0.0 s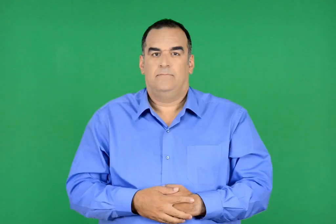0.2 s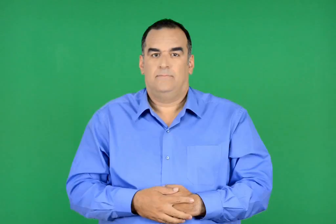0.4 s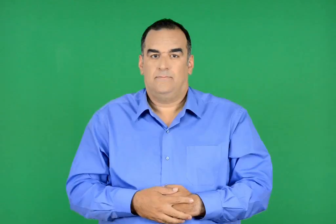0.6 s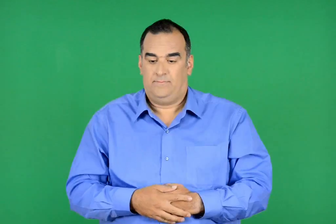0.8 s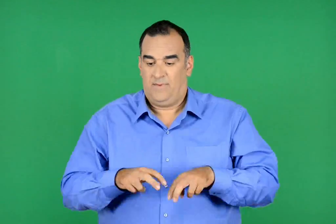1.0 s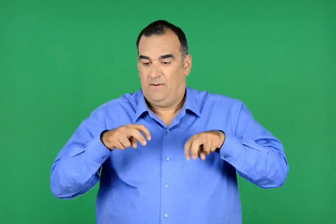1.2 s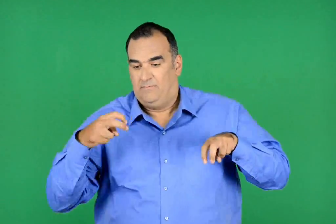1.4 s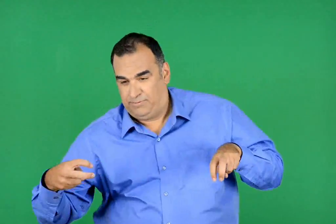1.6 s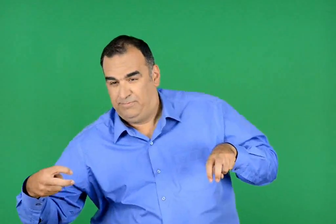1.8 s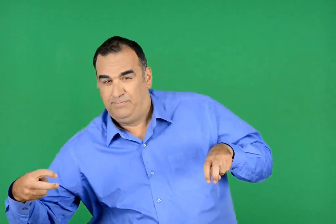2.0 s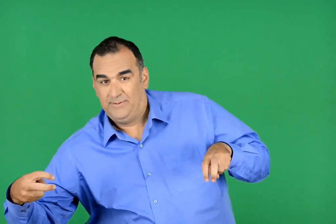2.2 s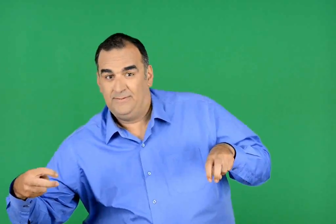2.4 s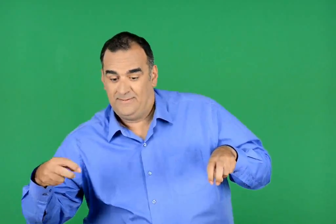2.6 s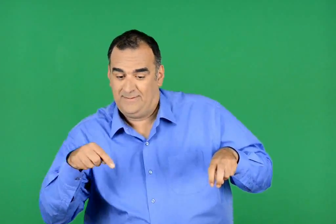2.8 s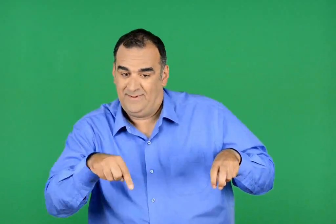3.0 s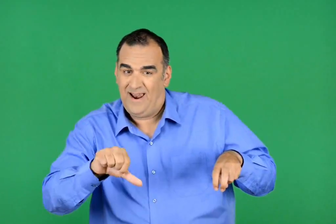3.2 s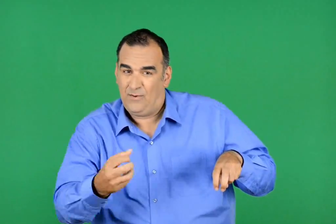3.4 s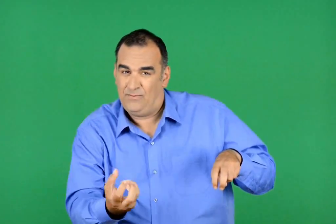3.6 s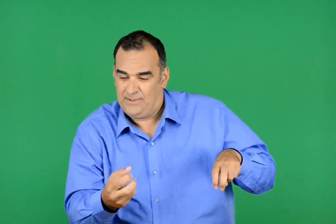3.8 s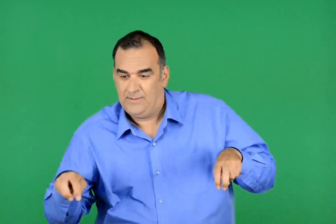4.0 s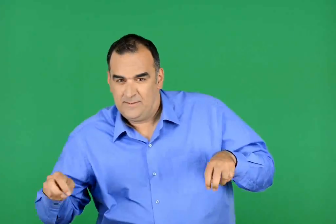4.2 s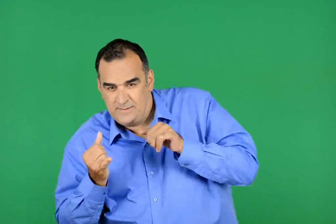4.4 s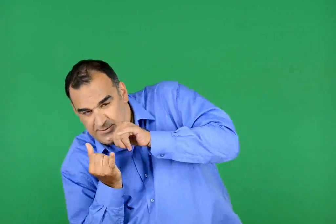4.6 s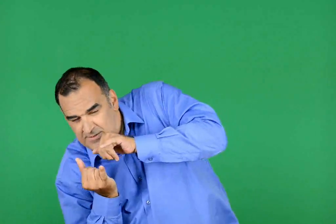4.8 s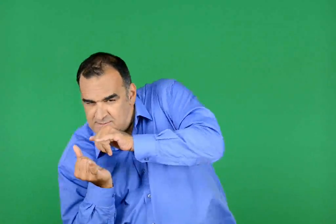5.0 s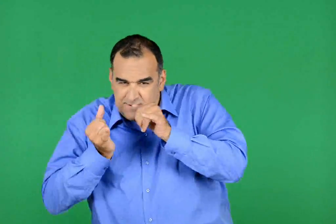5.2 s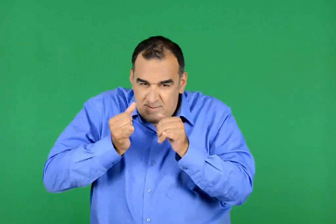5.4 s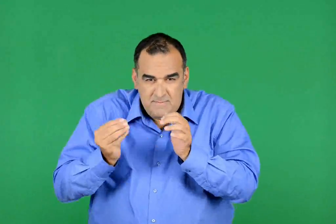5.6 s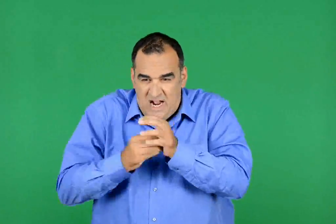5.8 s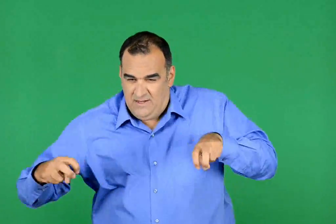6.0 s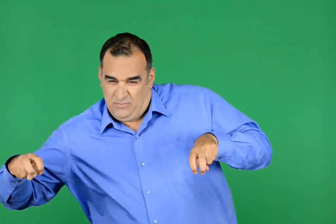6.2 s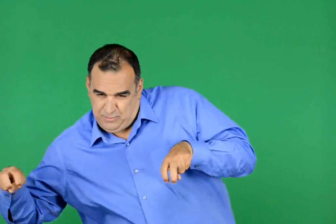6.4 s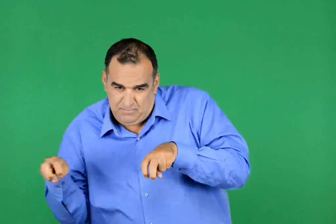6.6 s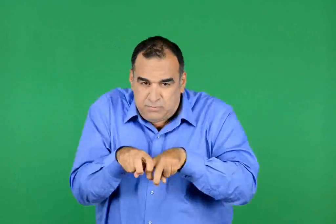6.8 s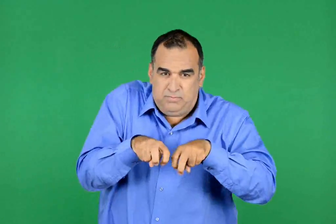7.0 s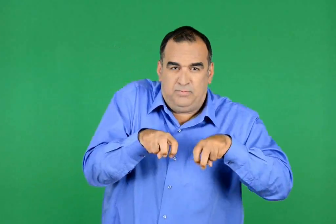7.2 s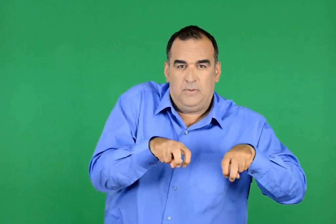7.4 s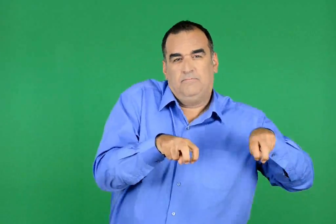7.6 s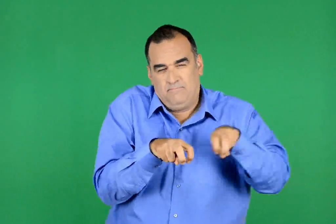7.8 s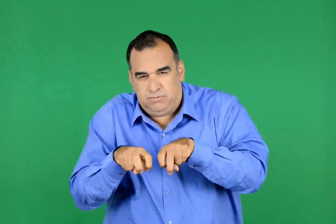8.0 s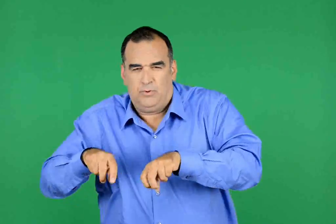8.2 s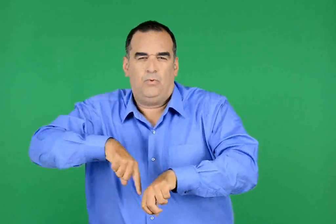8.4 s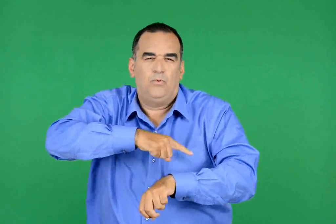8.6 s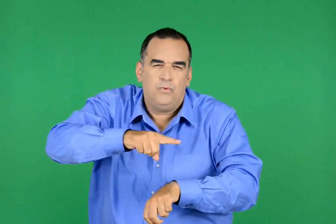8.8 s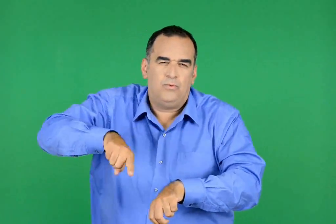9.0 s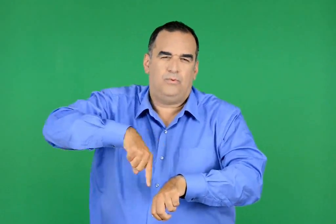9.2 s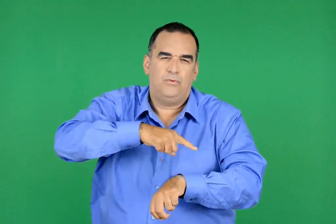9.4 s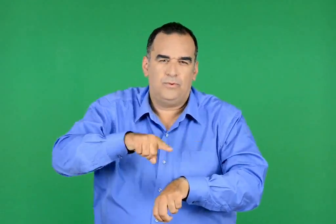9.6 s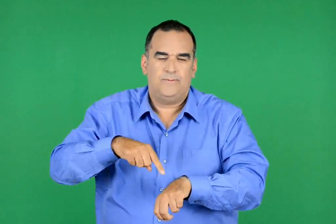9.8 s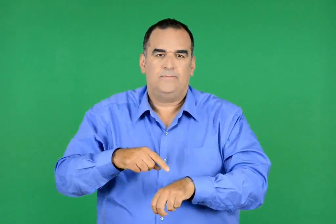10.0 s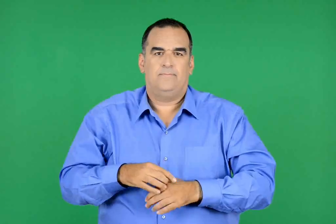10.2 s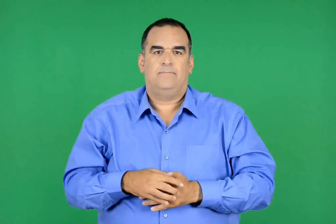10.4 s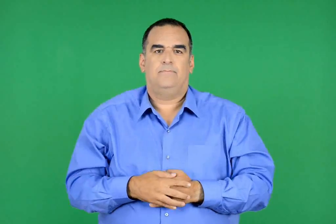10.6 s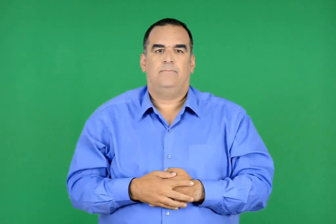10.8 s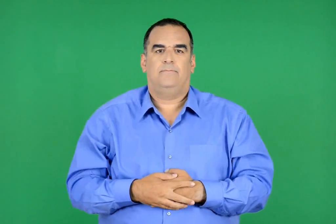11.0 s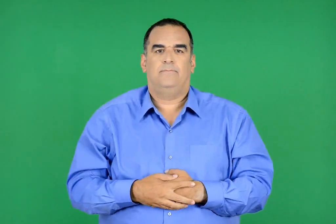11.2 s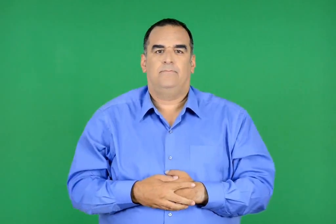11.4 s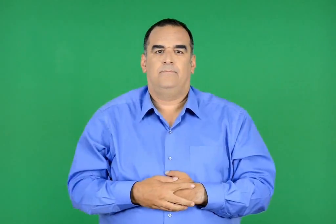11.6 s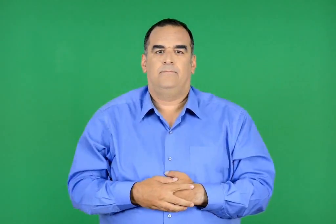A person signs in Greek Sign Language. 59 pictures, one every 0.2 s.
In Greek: μα κι αυτός ορθώθηκε στα γρήγορα και , πέφτοντας πάνω στο λιοντάρι , το απομάκρυνε από την πηγή. κι αυτό συνεχίστηκε αρκετή ώρα
